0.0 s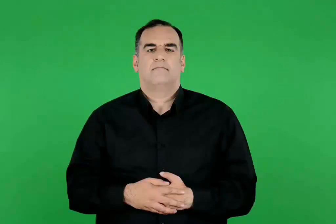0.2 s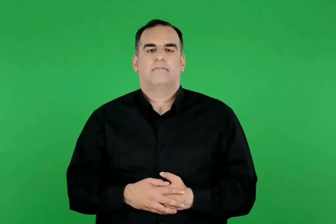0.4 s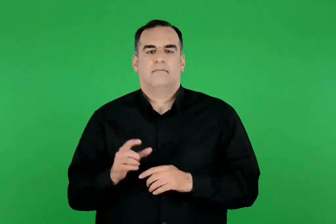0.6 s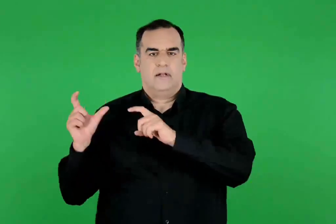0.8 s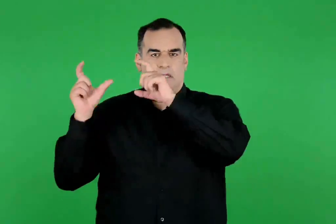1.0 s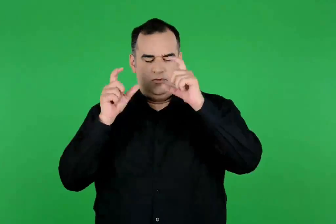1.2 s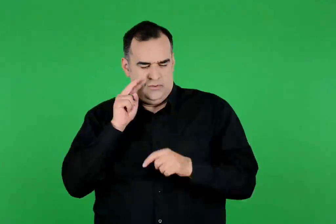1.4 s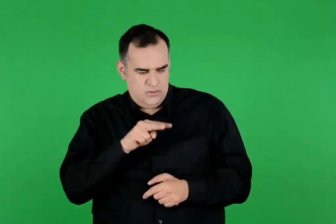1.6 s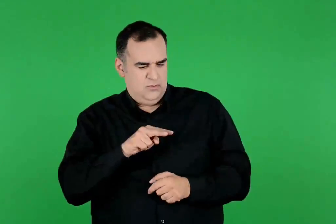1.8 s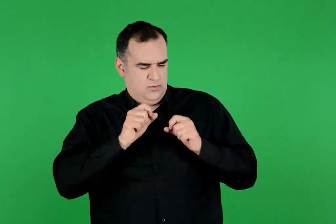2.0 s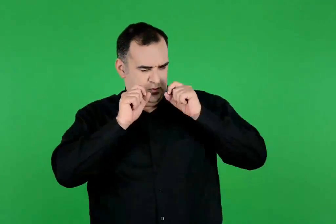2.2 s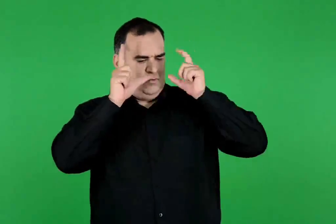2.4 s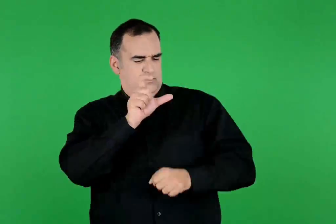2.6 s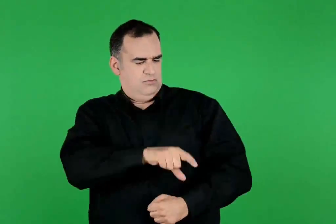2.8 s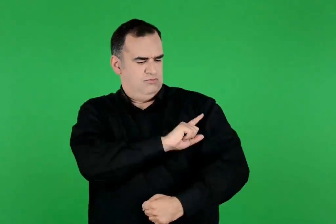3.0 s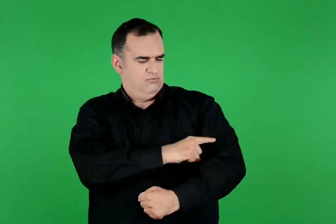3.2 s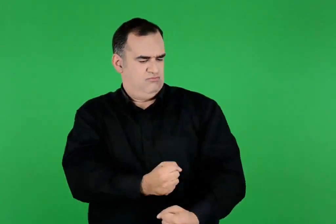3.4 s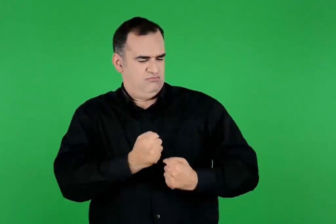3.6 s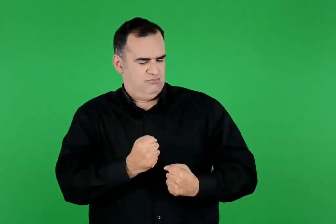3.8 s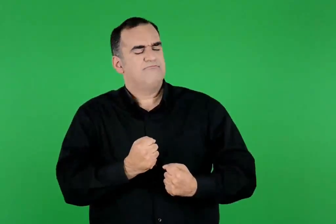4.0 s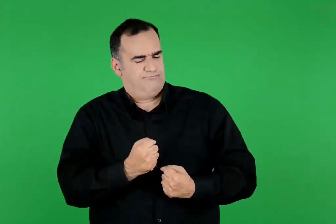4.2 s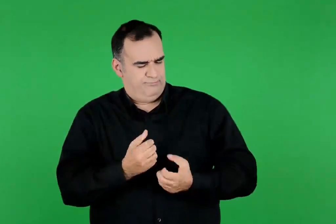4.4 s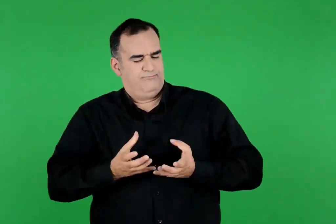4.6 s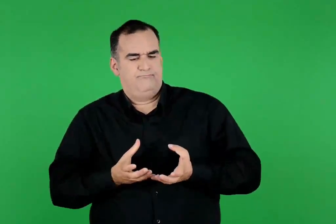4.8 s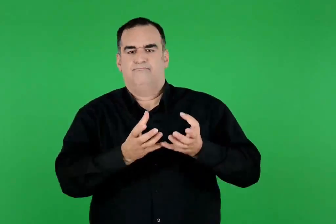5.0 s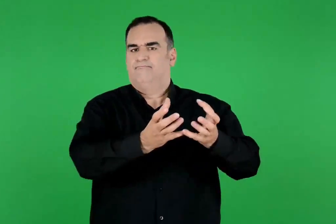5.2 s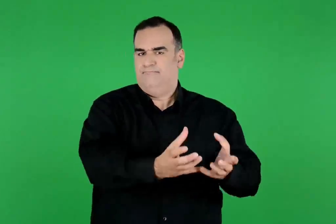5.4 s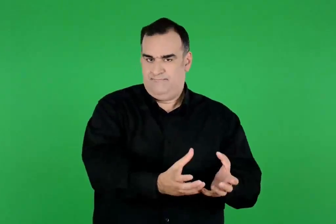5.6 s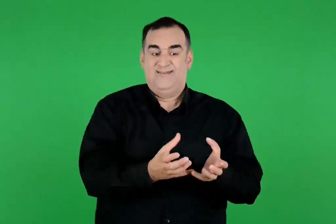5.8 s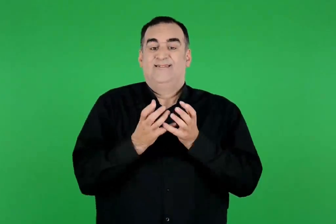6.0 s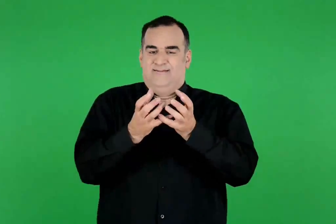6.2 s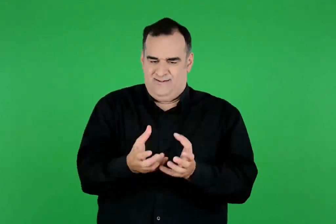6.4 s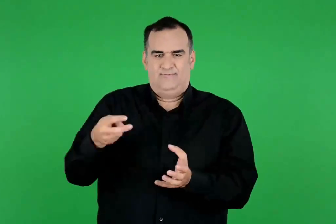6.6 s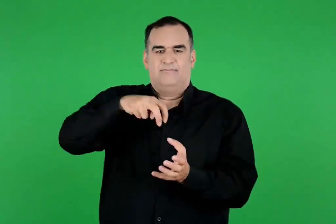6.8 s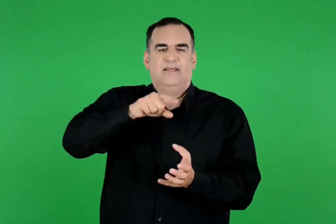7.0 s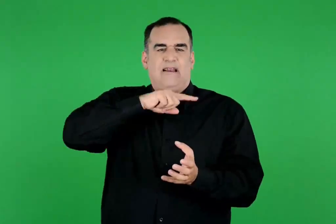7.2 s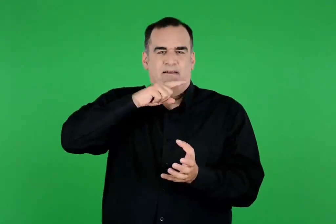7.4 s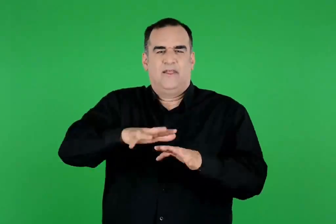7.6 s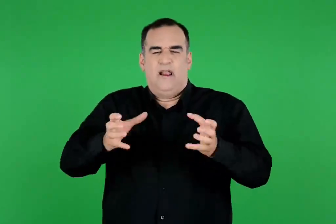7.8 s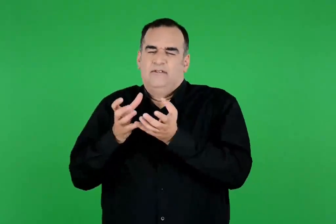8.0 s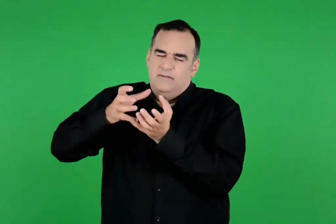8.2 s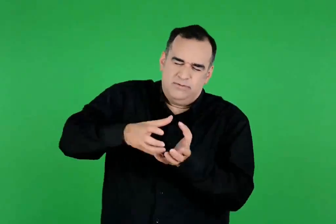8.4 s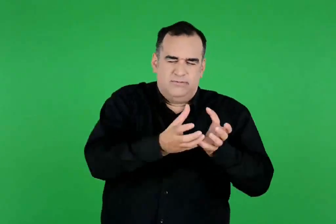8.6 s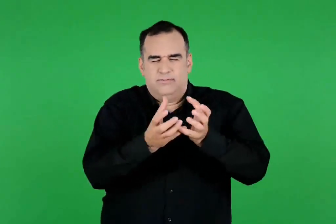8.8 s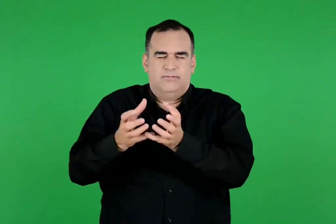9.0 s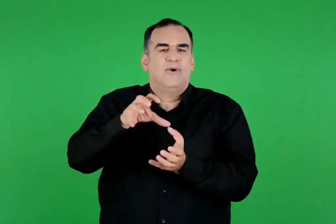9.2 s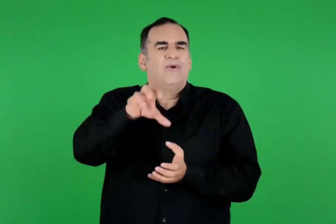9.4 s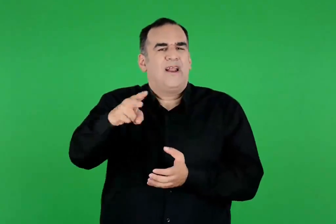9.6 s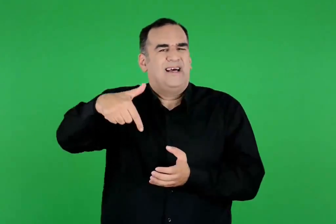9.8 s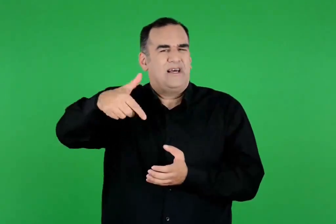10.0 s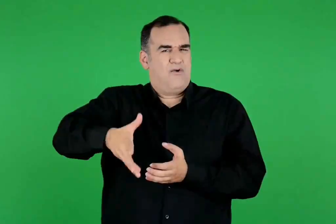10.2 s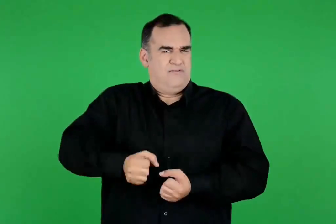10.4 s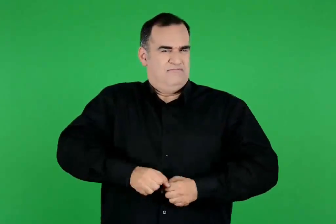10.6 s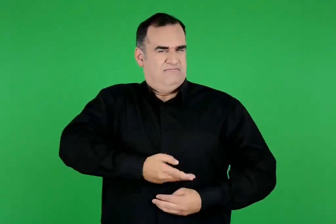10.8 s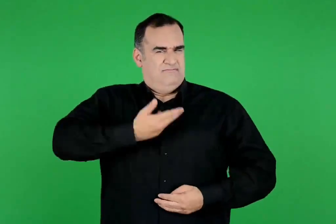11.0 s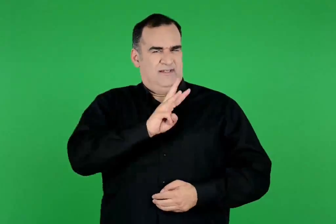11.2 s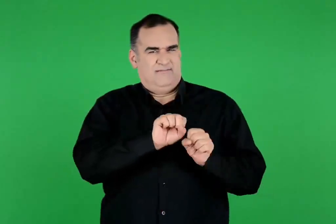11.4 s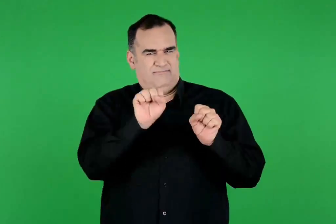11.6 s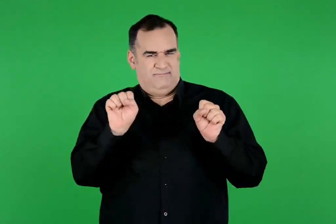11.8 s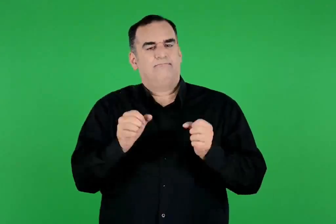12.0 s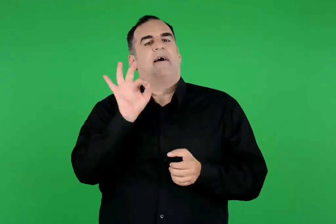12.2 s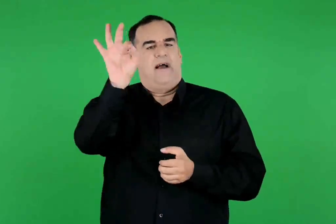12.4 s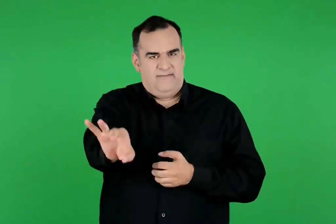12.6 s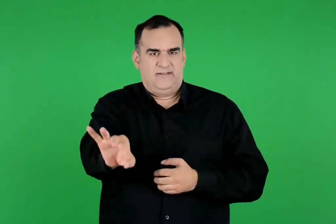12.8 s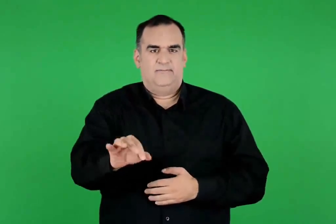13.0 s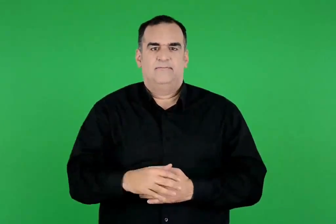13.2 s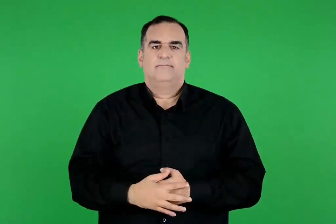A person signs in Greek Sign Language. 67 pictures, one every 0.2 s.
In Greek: ο ήλιος θαύμασε την παλικαριά του και του το έδωσε. έτσι , ο ηρακλής πέρασε τον ωκεανό και έφτασε στη χώρα του γηρυόνη
